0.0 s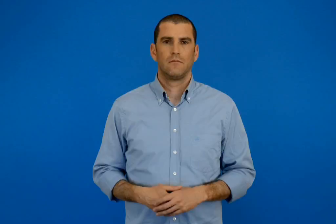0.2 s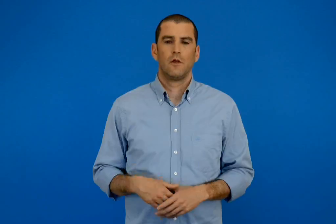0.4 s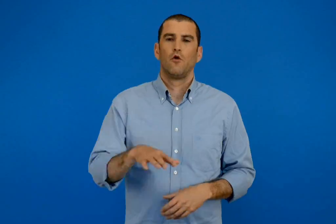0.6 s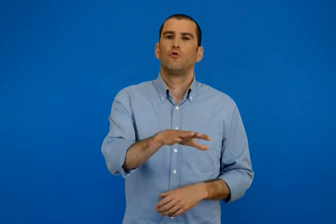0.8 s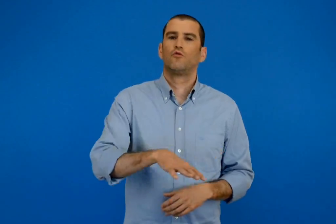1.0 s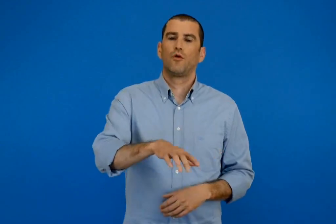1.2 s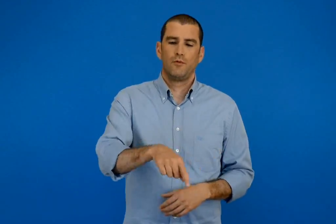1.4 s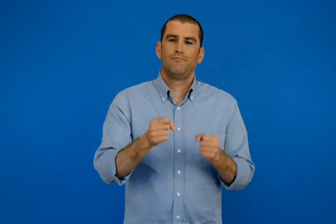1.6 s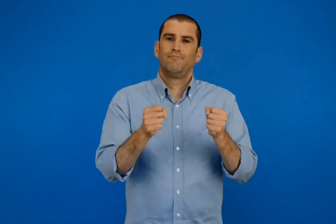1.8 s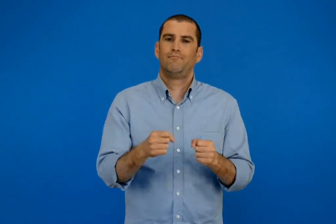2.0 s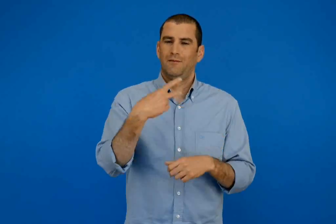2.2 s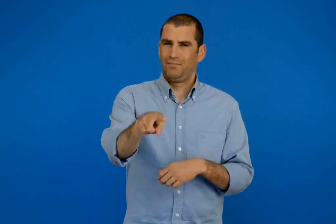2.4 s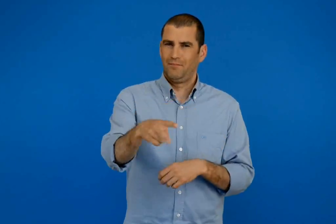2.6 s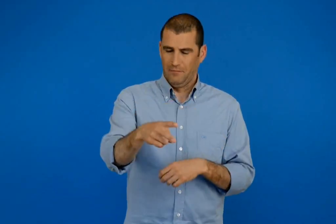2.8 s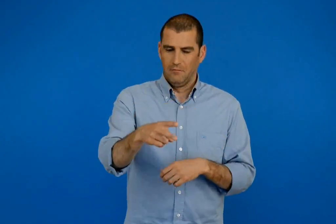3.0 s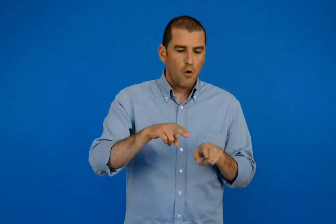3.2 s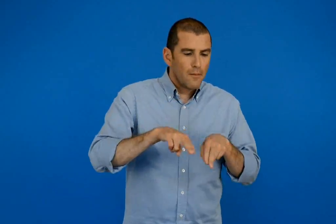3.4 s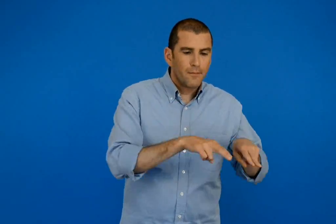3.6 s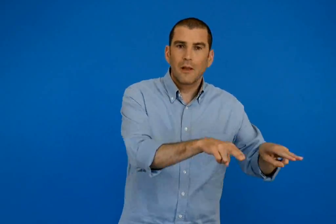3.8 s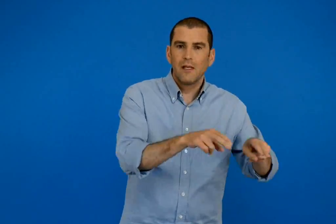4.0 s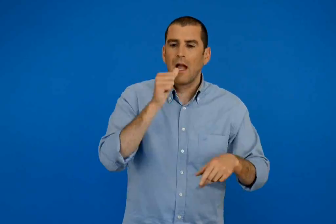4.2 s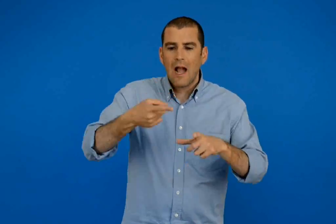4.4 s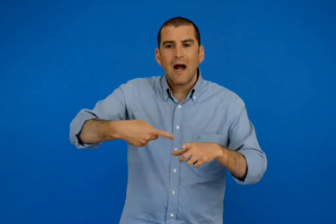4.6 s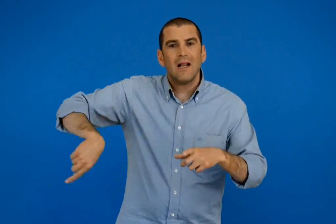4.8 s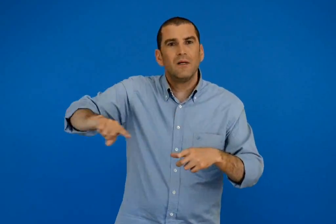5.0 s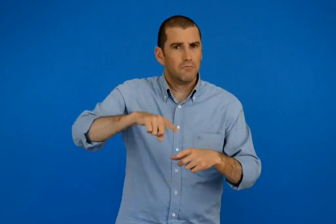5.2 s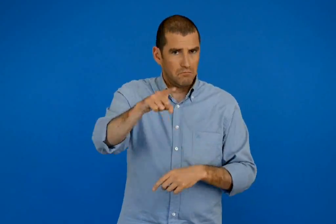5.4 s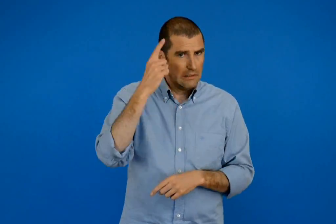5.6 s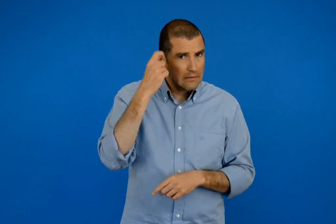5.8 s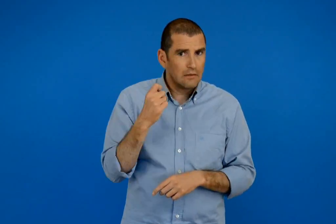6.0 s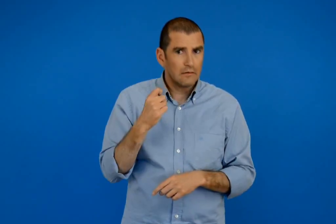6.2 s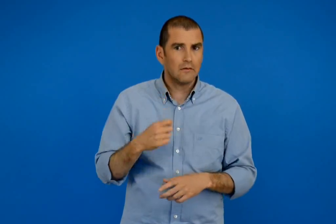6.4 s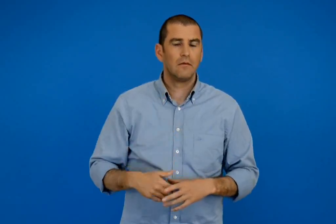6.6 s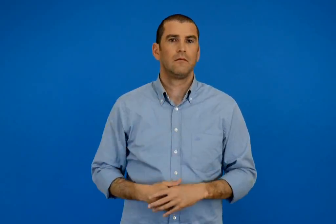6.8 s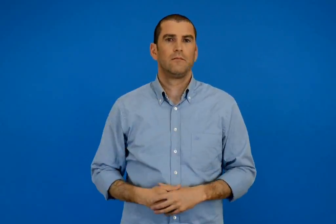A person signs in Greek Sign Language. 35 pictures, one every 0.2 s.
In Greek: γνωρίζεις ποταμιά η λίμνες που βρίσκονται κοντά στον τόπο σου ;
